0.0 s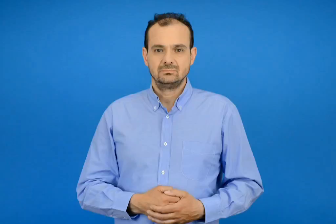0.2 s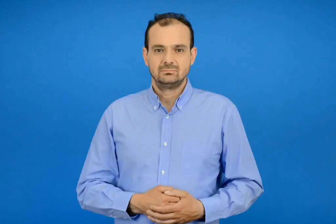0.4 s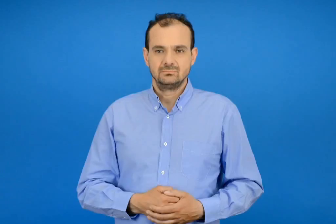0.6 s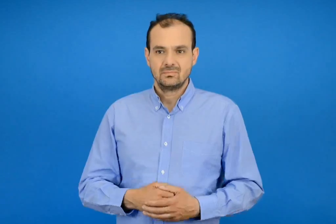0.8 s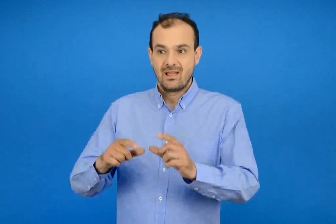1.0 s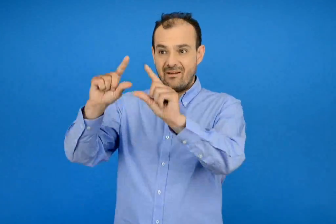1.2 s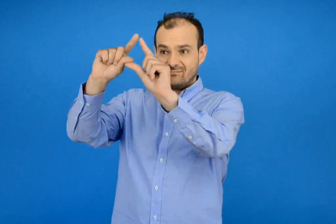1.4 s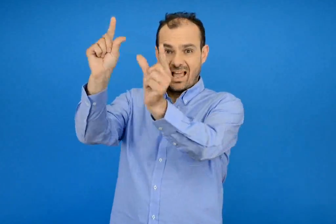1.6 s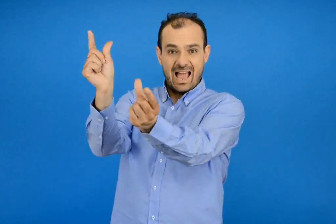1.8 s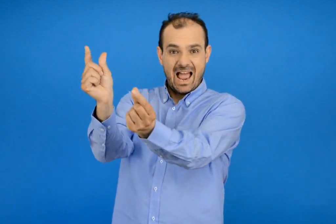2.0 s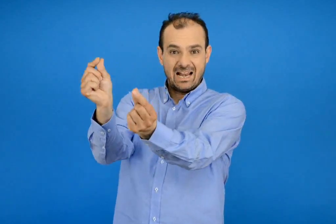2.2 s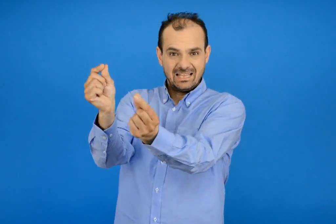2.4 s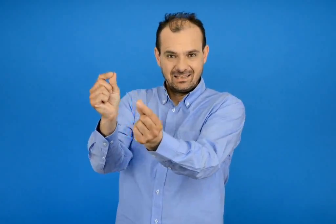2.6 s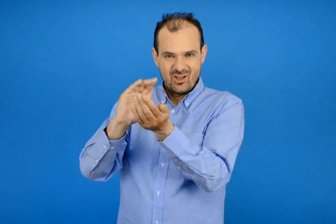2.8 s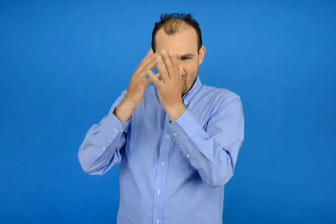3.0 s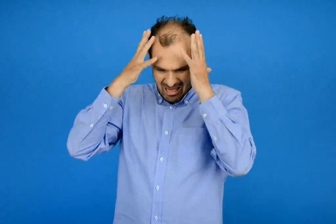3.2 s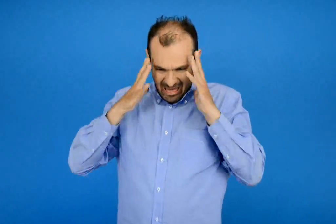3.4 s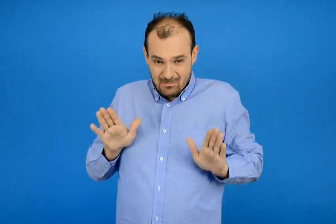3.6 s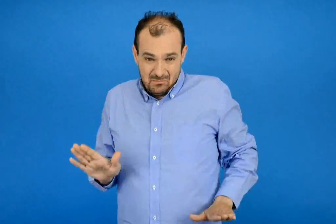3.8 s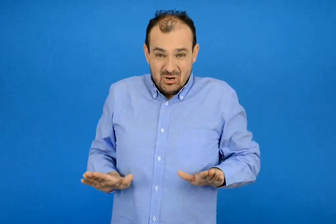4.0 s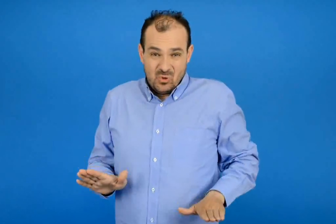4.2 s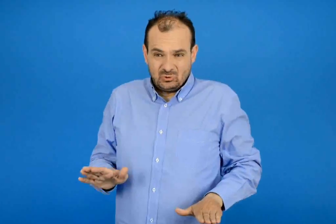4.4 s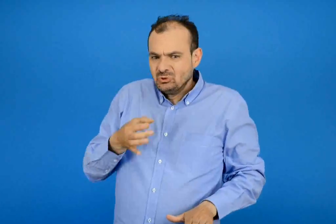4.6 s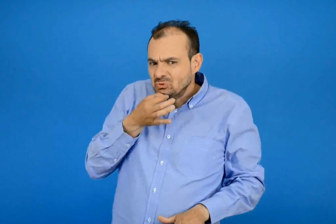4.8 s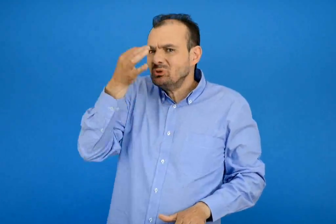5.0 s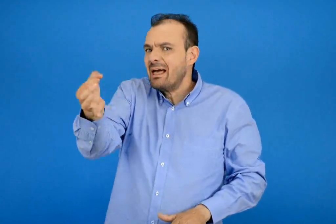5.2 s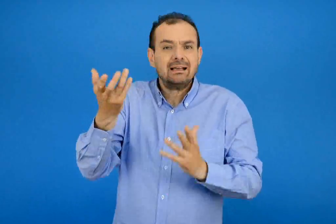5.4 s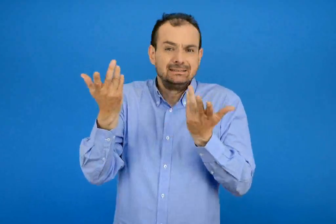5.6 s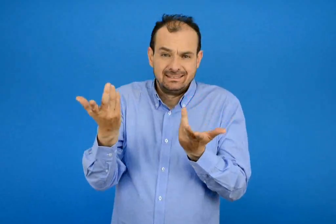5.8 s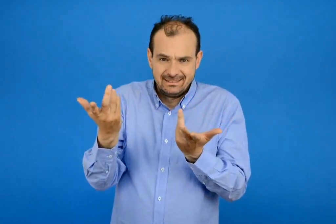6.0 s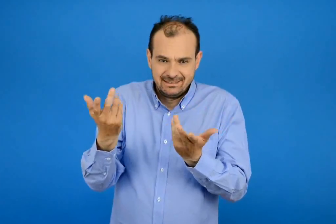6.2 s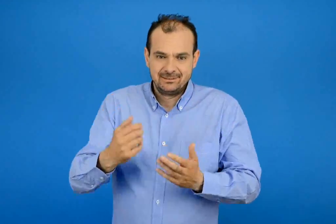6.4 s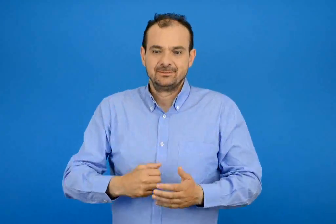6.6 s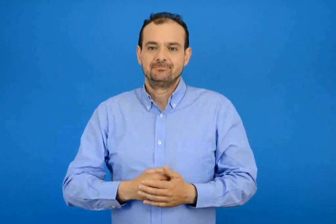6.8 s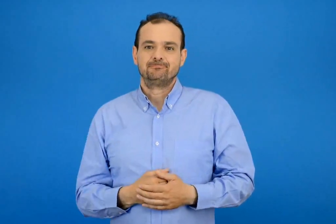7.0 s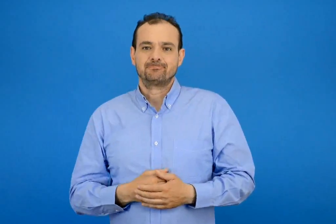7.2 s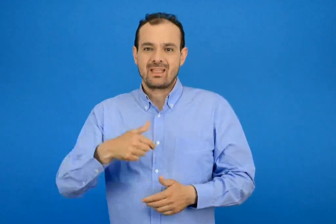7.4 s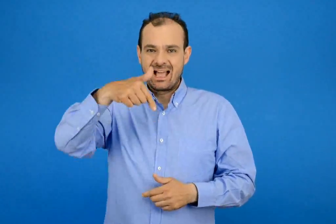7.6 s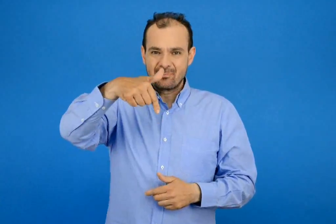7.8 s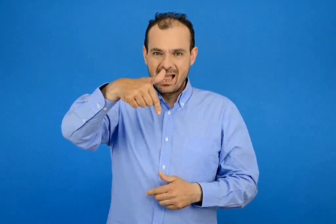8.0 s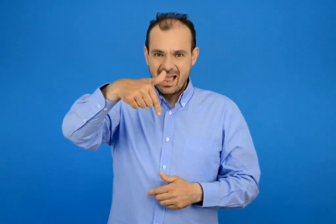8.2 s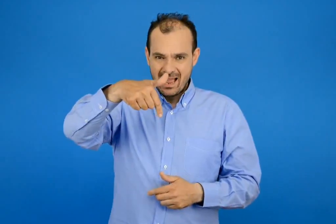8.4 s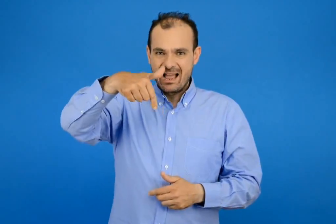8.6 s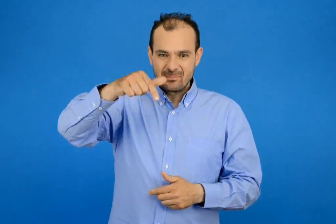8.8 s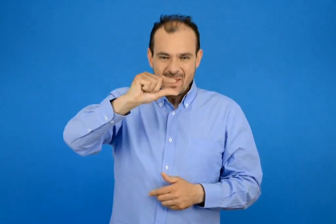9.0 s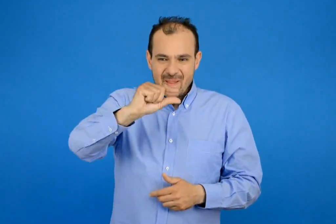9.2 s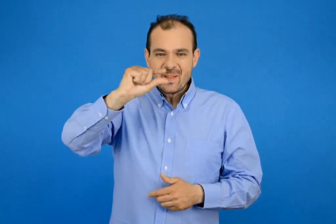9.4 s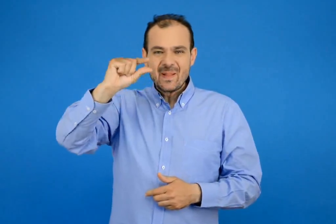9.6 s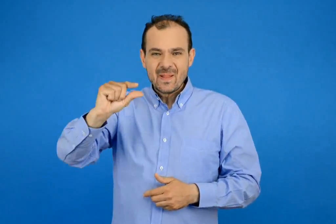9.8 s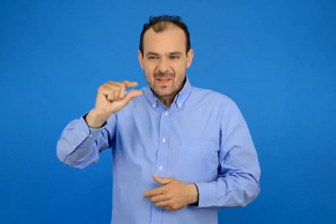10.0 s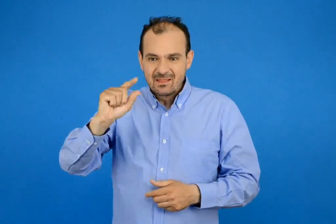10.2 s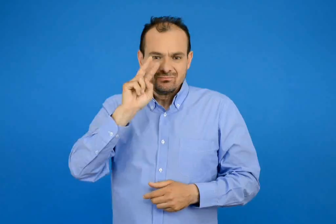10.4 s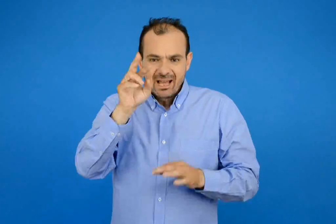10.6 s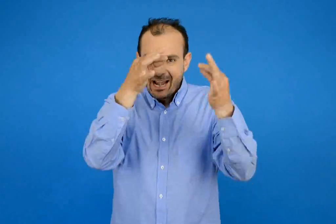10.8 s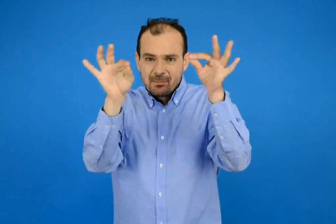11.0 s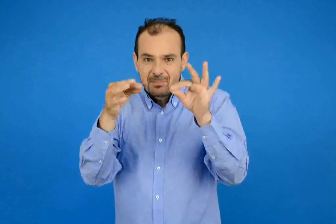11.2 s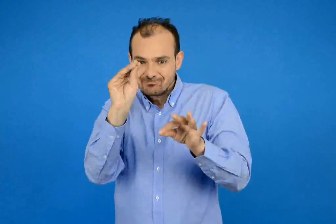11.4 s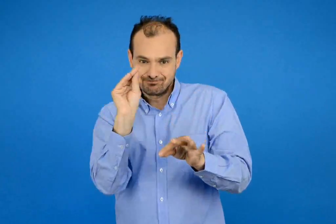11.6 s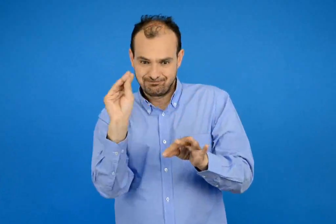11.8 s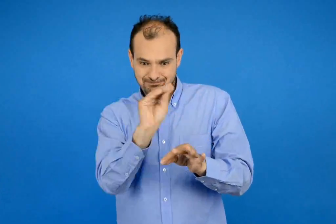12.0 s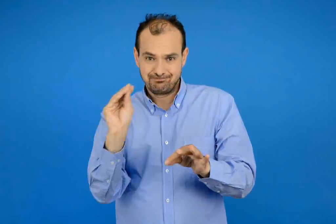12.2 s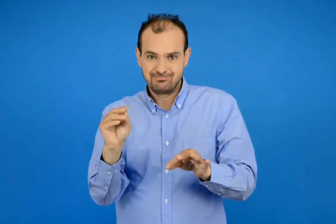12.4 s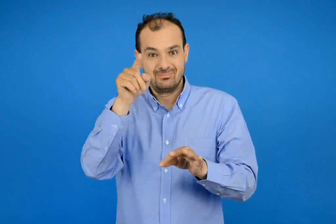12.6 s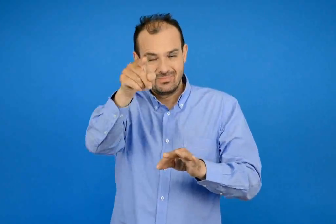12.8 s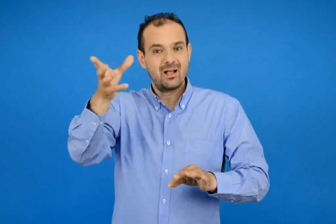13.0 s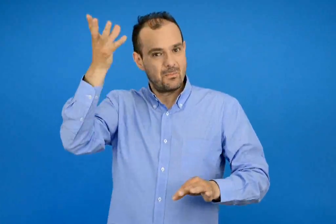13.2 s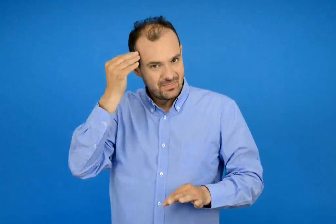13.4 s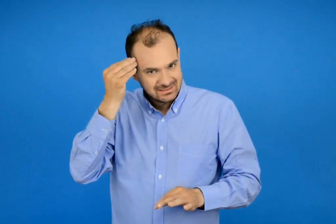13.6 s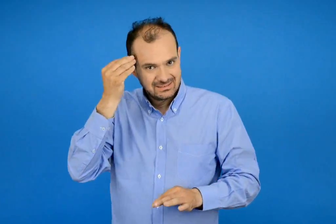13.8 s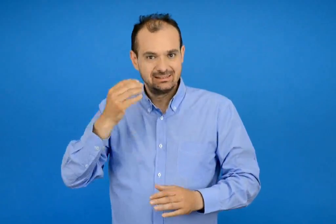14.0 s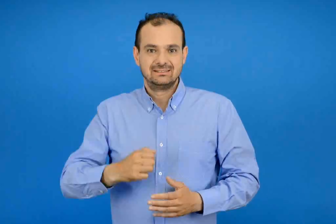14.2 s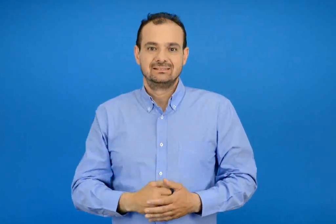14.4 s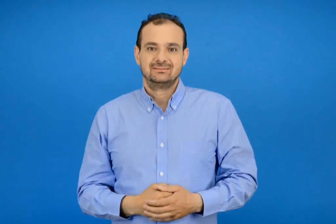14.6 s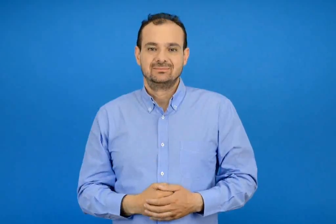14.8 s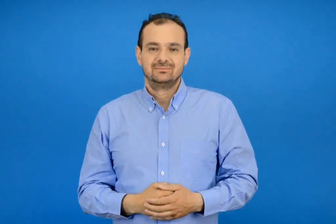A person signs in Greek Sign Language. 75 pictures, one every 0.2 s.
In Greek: τι λέει ο χιονένιος πιγκουΐνος στο φεγγάρι ; συμπλήρωσε τα γγ που λείπουν και θα το μάθεις
